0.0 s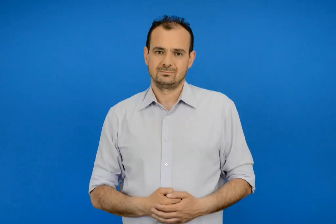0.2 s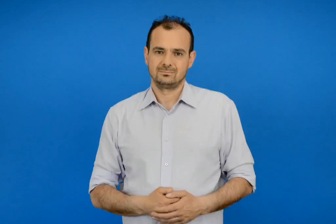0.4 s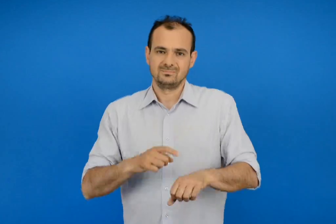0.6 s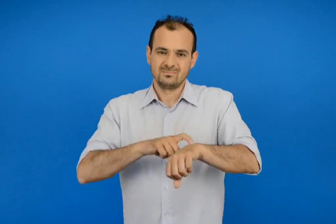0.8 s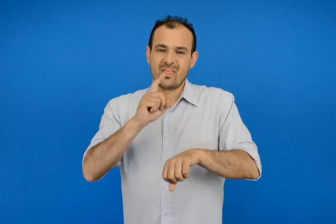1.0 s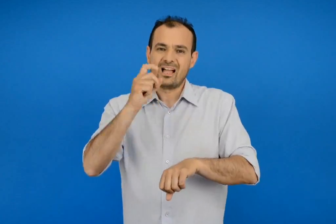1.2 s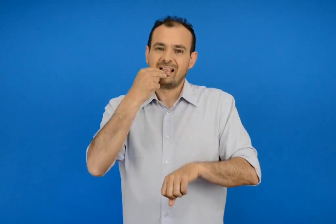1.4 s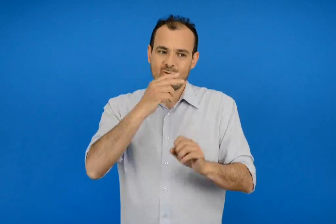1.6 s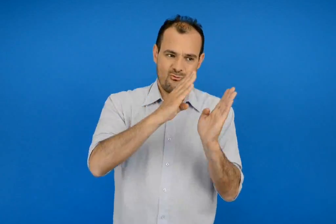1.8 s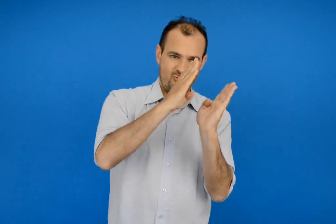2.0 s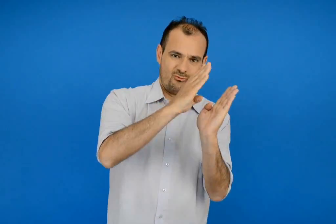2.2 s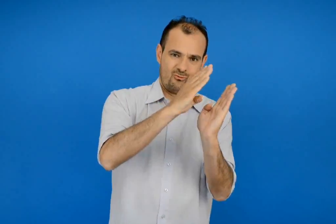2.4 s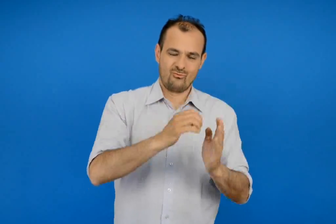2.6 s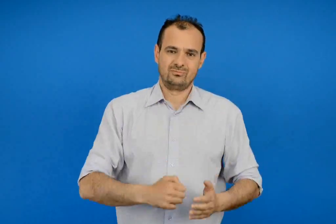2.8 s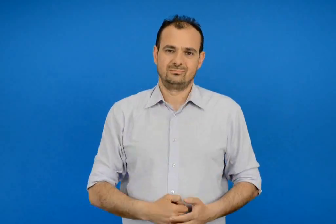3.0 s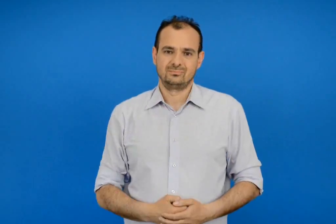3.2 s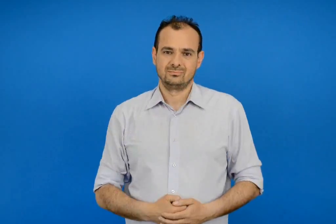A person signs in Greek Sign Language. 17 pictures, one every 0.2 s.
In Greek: δεκατιανό
